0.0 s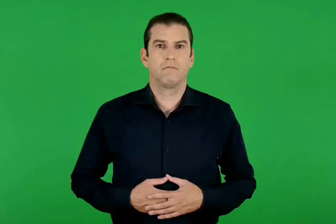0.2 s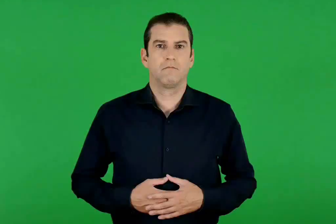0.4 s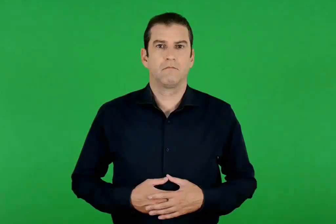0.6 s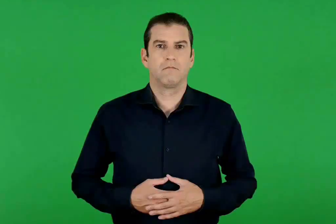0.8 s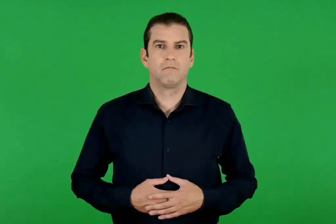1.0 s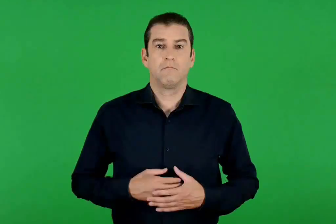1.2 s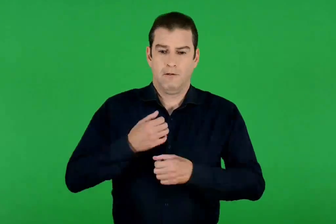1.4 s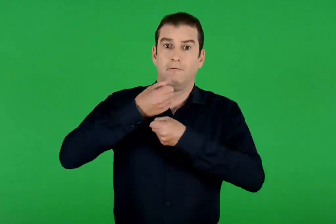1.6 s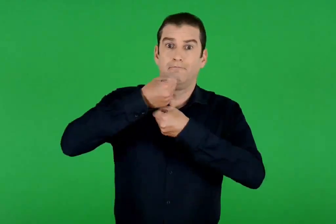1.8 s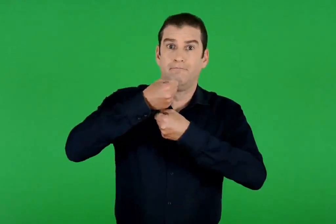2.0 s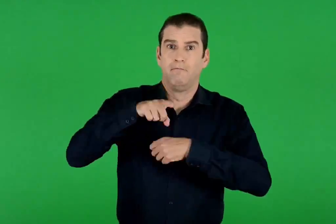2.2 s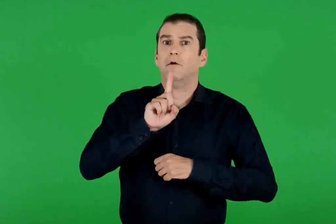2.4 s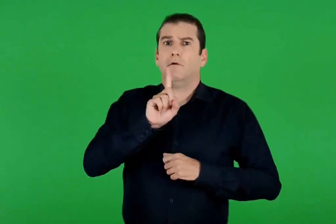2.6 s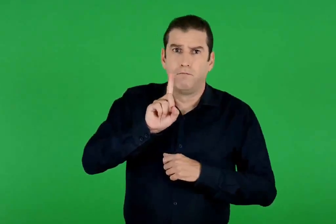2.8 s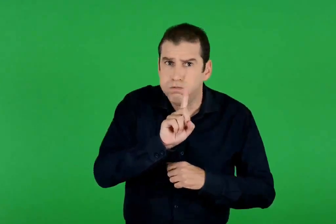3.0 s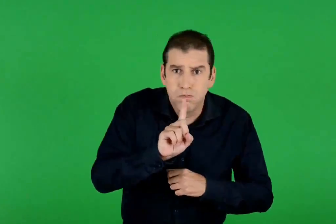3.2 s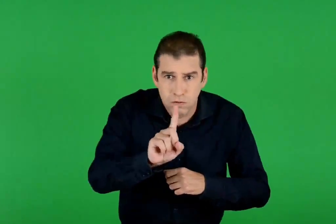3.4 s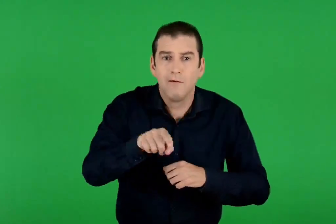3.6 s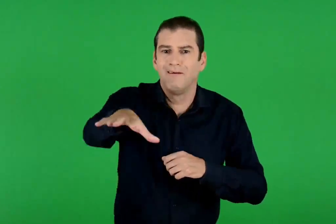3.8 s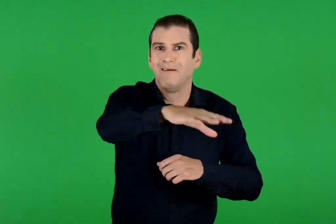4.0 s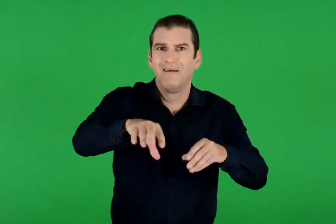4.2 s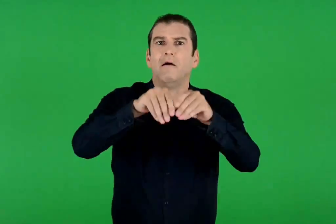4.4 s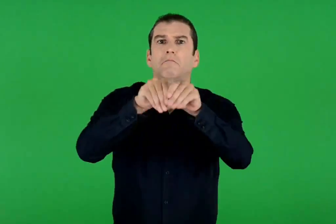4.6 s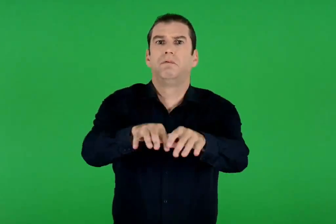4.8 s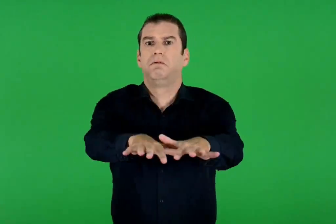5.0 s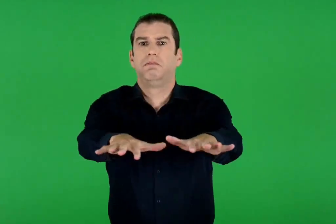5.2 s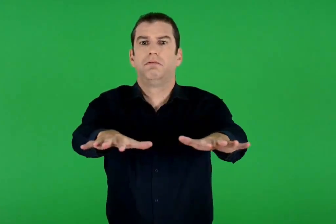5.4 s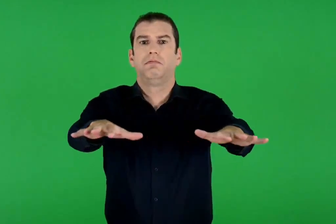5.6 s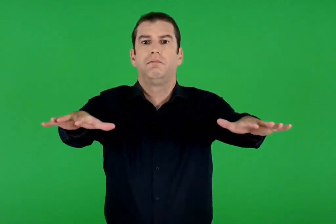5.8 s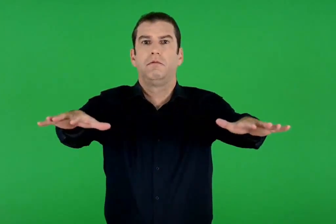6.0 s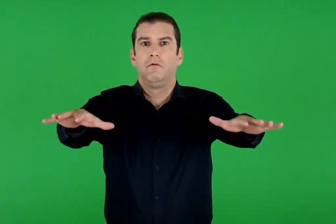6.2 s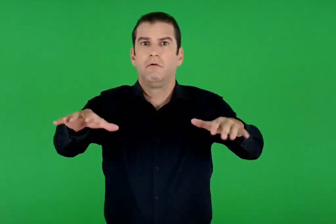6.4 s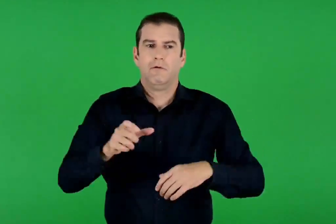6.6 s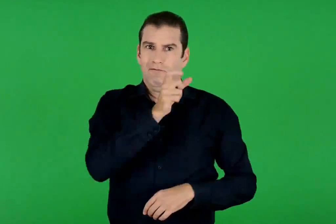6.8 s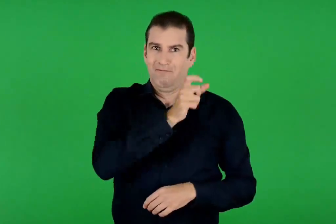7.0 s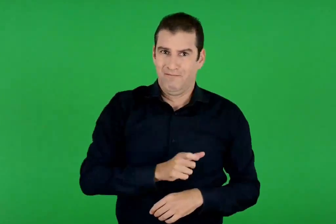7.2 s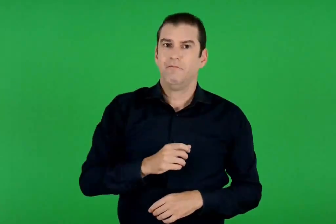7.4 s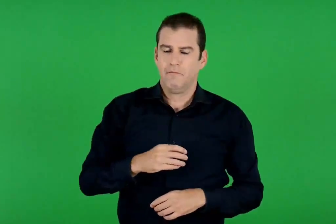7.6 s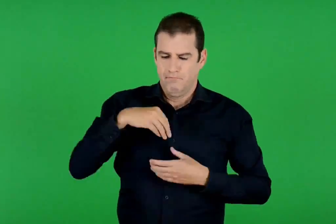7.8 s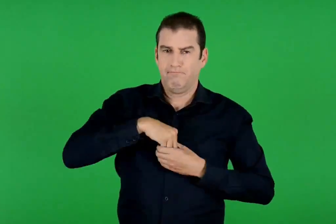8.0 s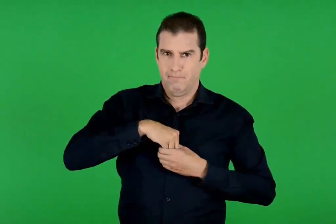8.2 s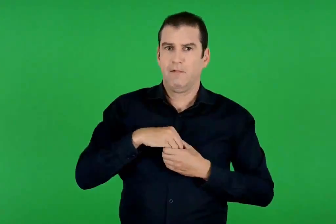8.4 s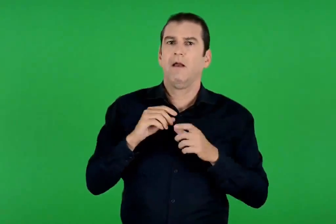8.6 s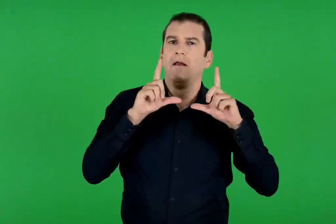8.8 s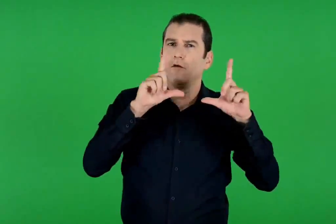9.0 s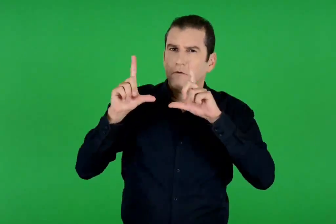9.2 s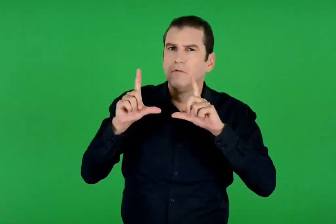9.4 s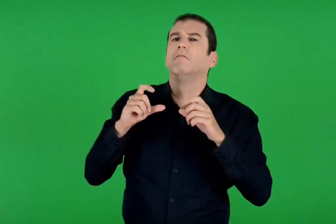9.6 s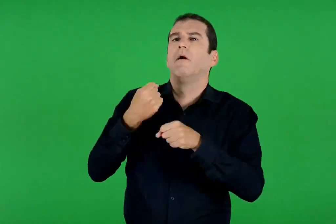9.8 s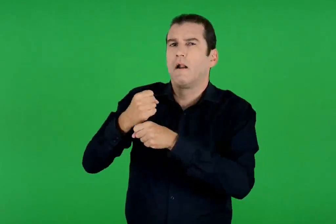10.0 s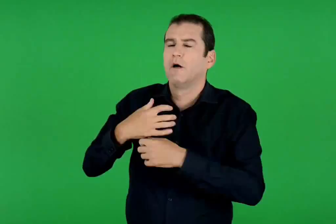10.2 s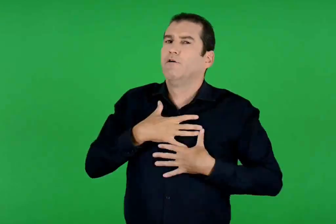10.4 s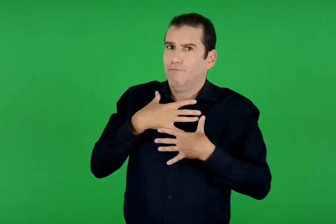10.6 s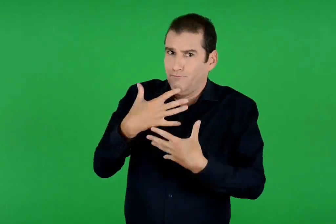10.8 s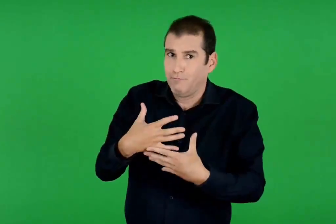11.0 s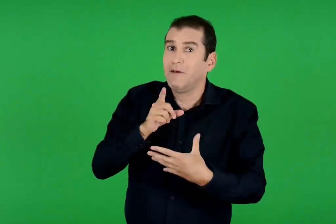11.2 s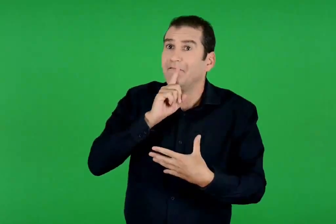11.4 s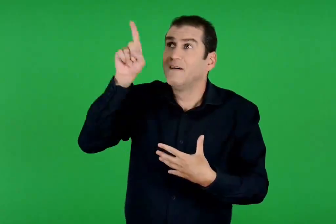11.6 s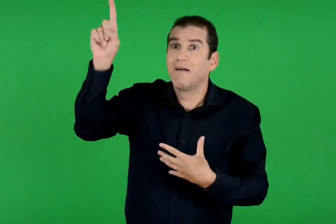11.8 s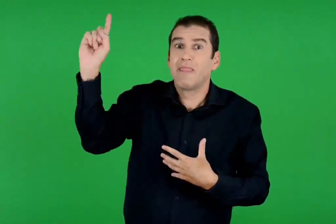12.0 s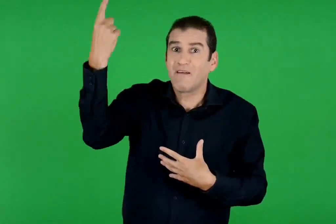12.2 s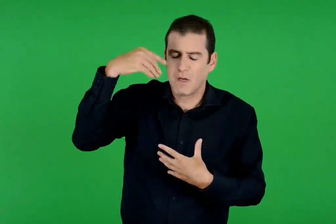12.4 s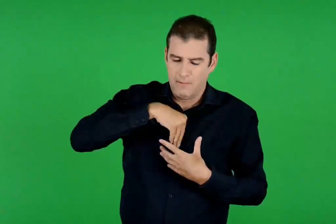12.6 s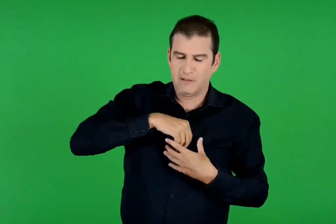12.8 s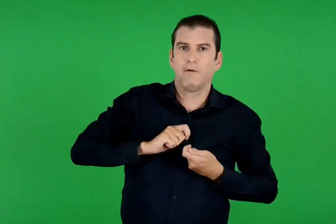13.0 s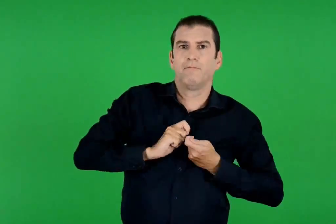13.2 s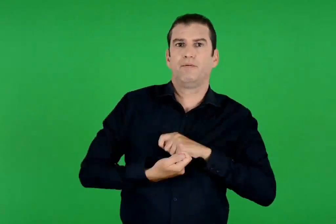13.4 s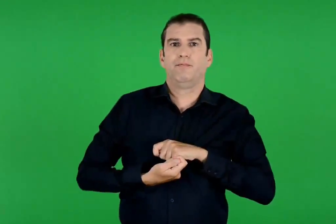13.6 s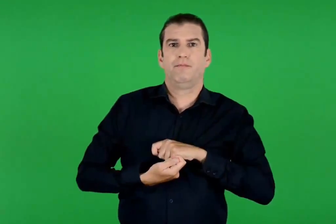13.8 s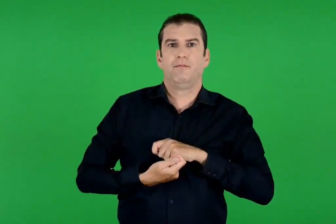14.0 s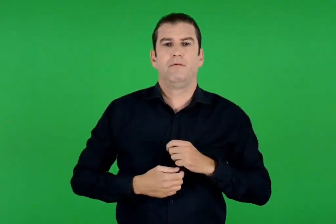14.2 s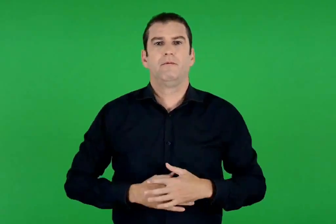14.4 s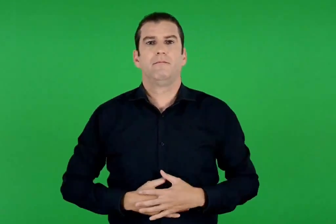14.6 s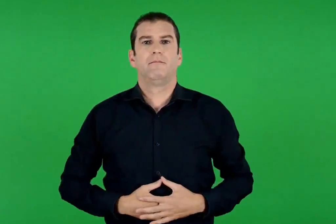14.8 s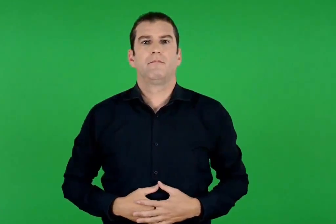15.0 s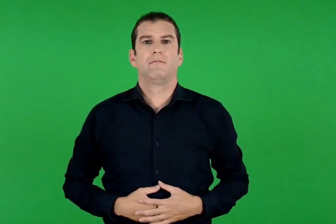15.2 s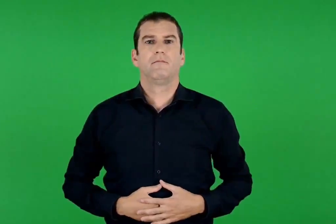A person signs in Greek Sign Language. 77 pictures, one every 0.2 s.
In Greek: τους κυνήγησε κι αυτοί σκορπίστηκαν στους πέντε ανέμους. το θαύμα νίκησε μέσα του και την ειδωλολατρία
